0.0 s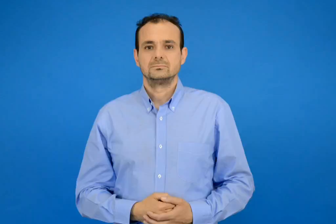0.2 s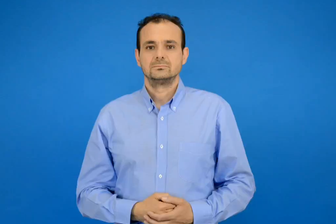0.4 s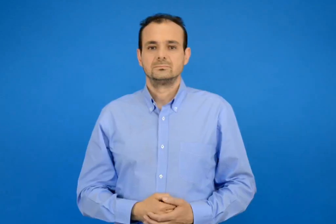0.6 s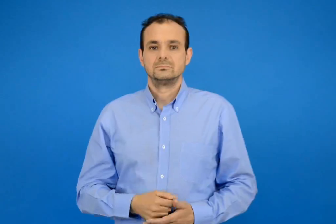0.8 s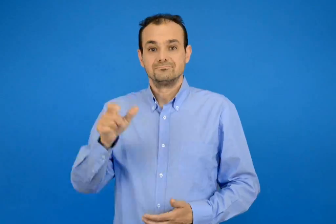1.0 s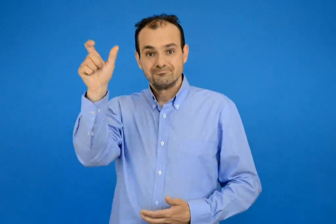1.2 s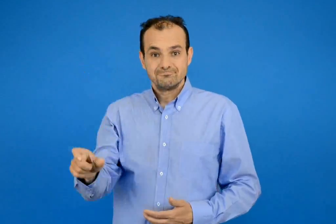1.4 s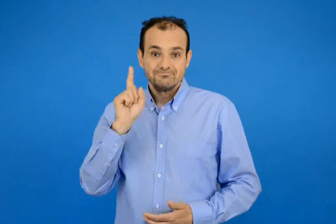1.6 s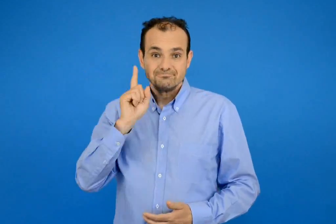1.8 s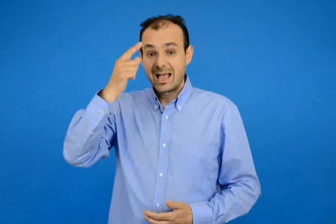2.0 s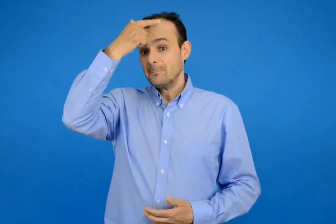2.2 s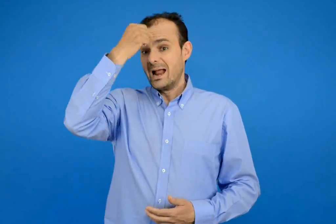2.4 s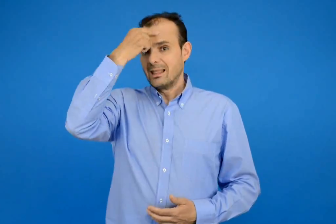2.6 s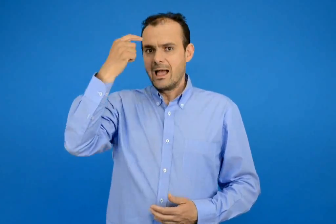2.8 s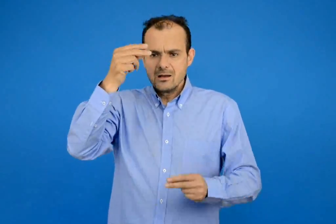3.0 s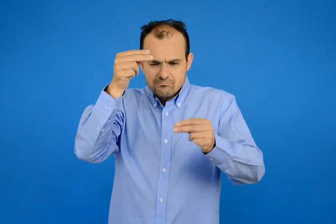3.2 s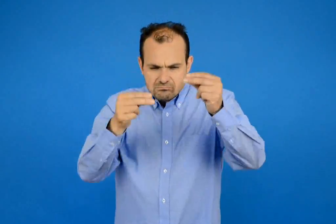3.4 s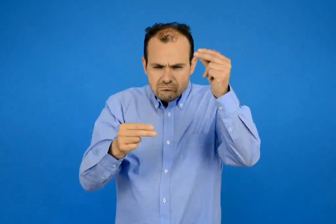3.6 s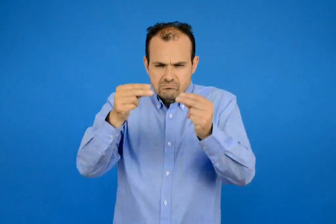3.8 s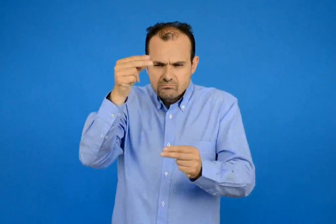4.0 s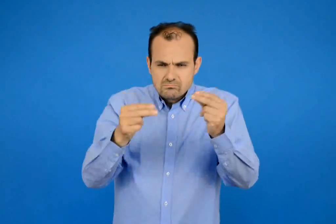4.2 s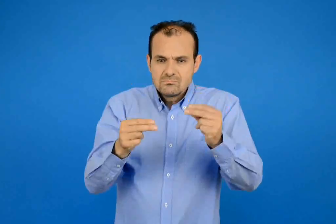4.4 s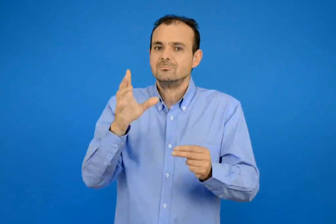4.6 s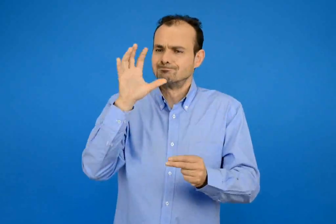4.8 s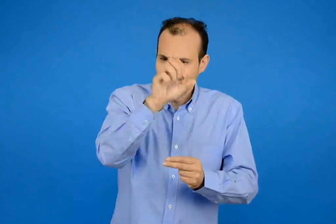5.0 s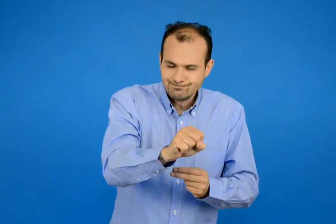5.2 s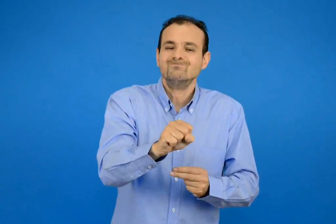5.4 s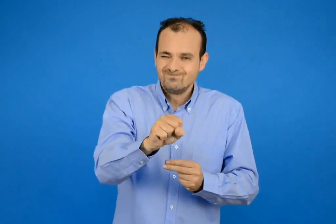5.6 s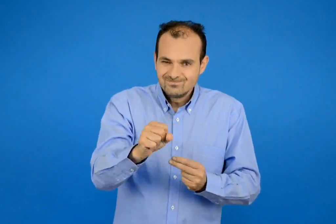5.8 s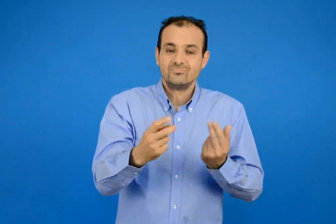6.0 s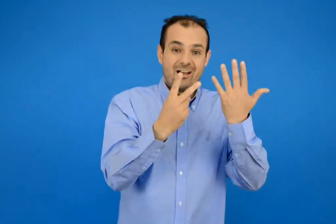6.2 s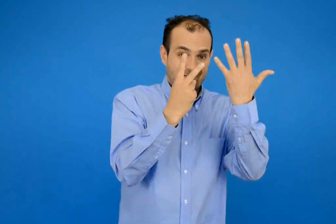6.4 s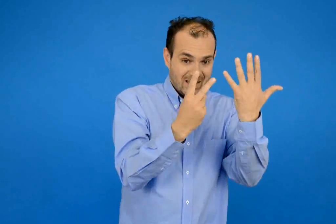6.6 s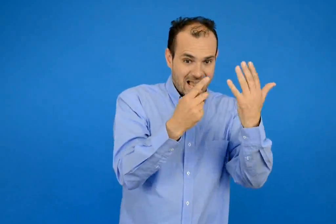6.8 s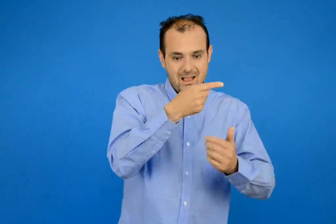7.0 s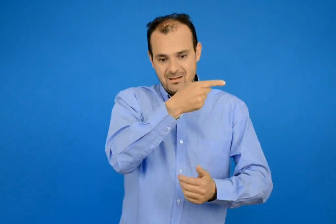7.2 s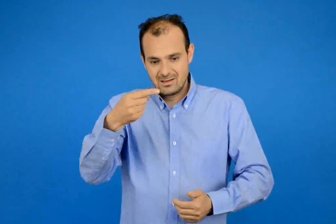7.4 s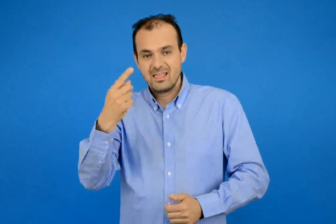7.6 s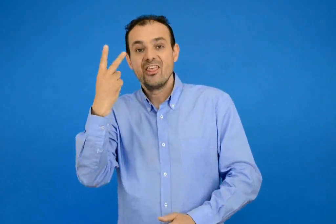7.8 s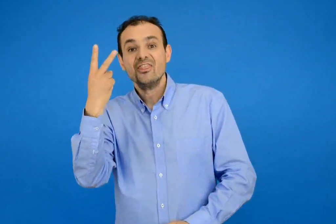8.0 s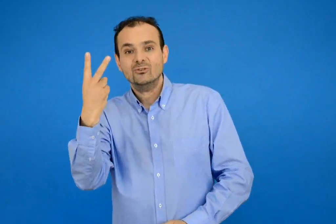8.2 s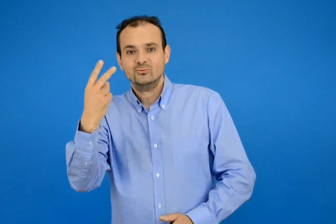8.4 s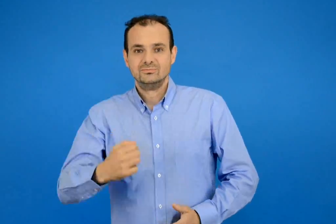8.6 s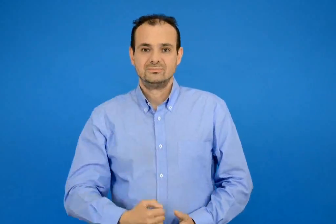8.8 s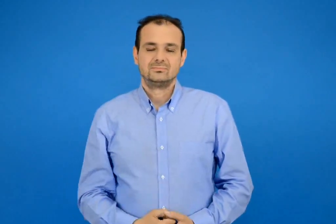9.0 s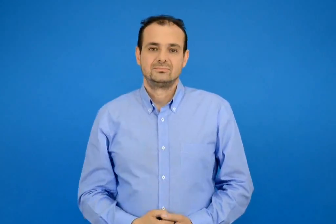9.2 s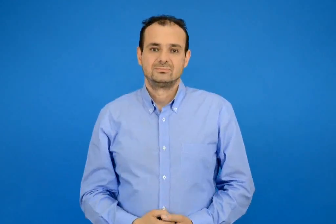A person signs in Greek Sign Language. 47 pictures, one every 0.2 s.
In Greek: η υπατια υπολογίζει για να βρει το 7 – 2
